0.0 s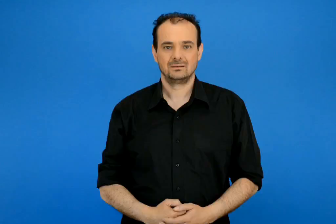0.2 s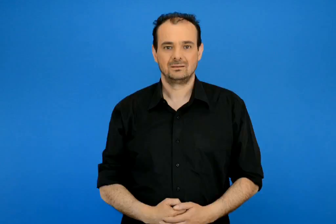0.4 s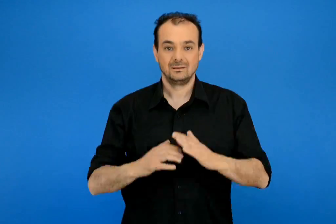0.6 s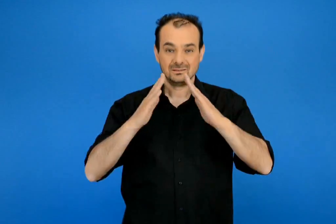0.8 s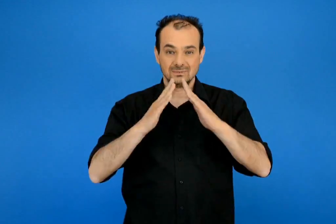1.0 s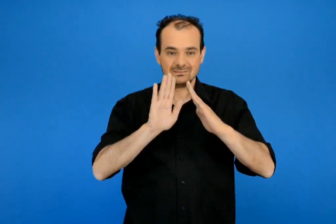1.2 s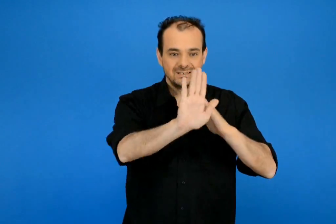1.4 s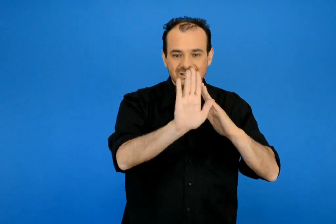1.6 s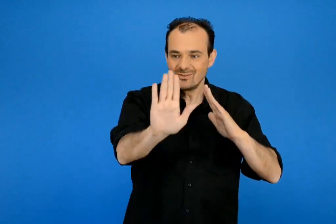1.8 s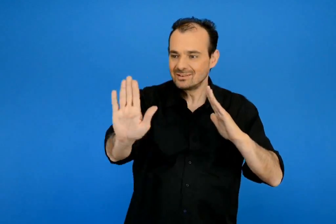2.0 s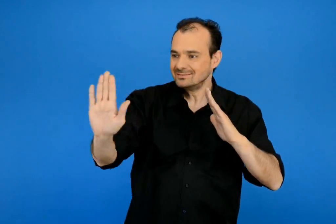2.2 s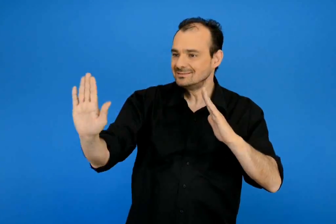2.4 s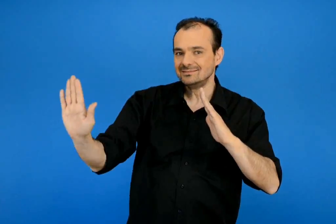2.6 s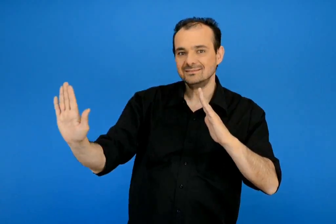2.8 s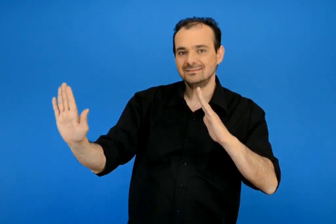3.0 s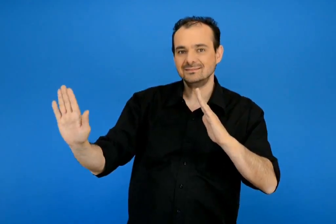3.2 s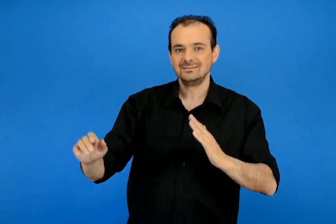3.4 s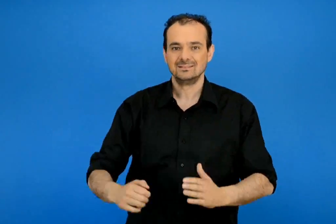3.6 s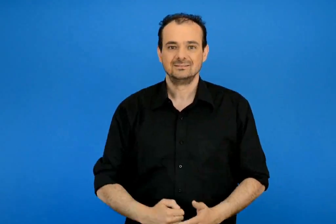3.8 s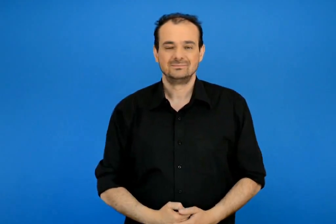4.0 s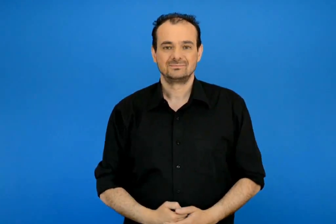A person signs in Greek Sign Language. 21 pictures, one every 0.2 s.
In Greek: οι γειτονίες
